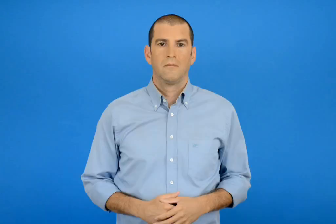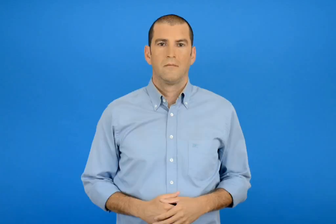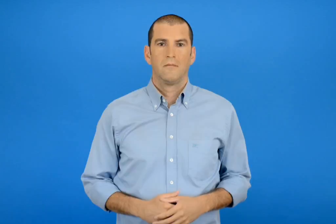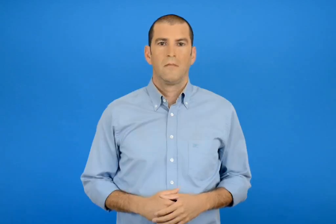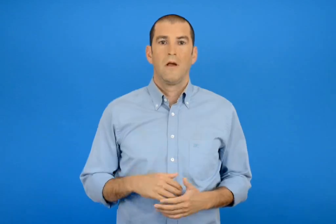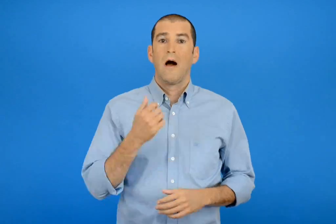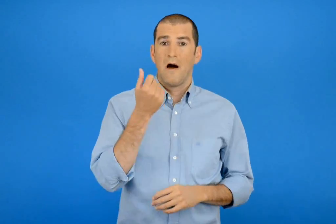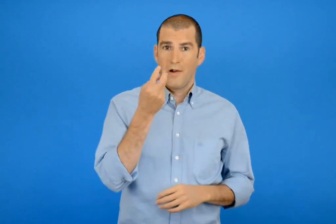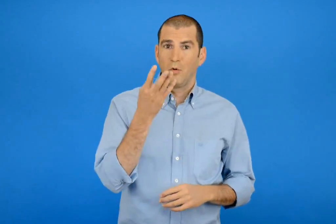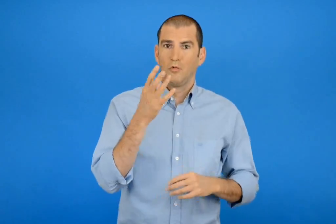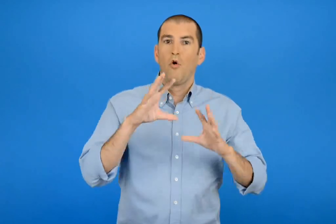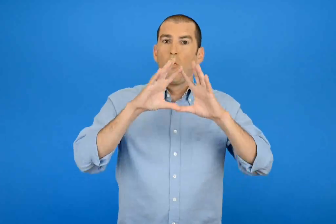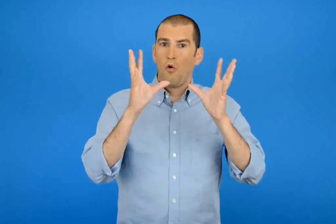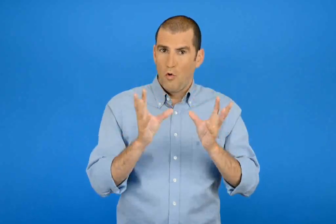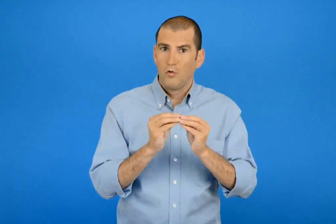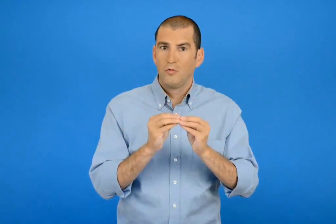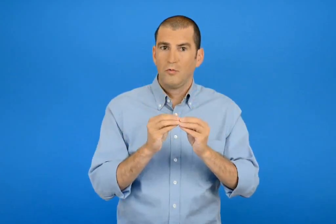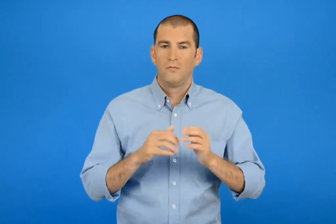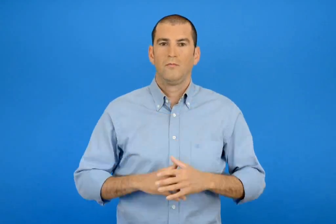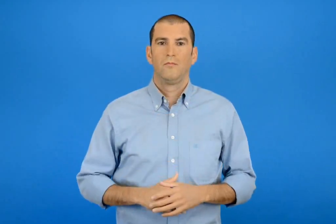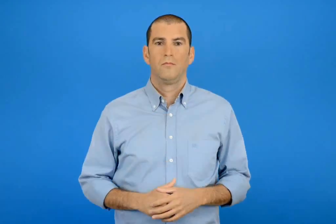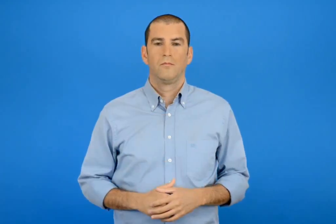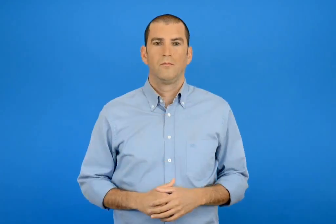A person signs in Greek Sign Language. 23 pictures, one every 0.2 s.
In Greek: ολόκληρος ο αριθμός είναι
